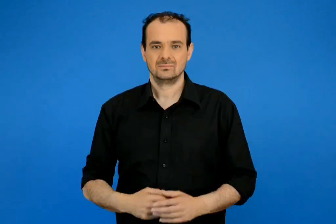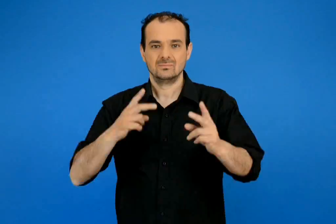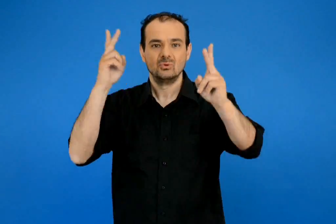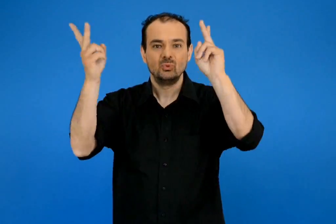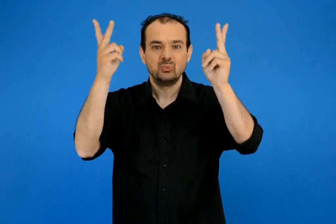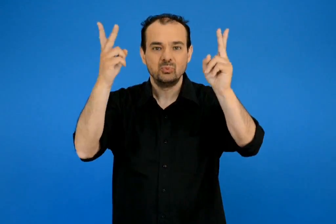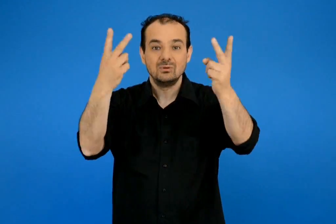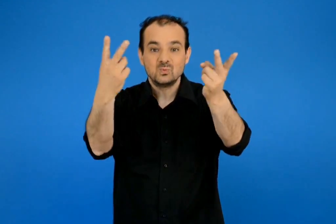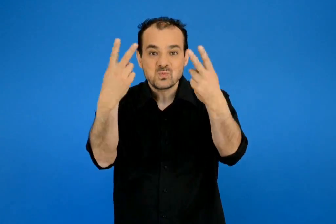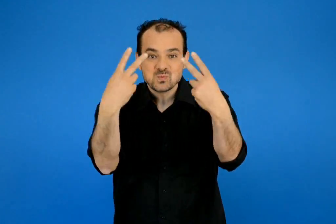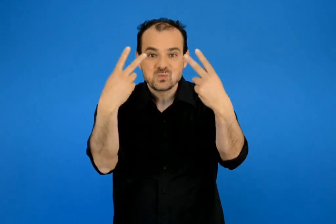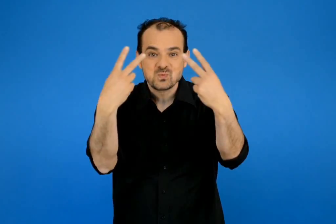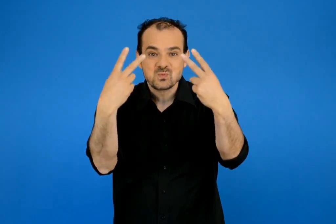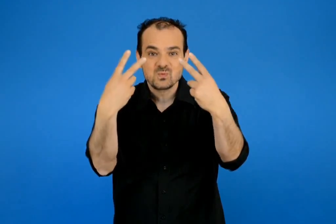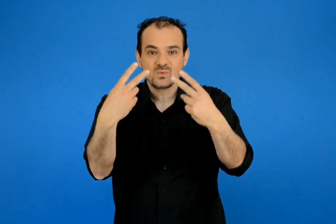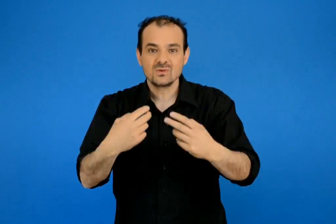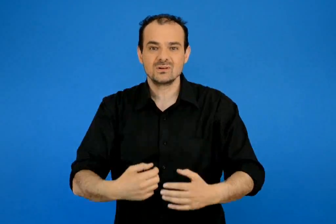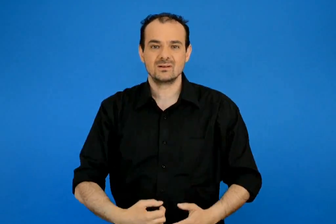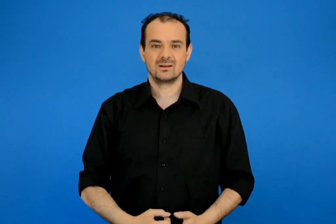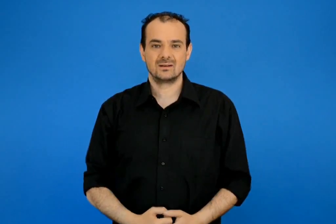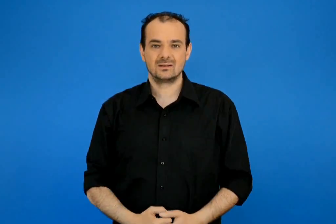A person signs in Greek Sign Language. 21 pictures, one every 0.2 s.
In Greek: φυσά αεράκι
